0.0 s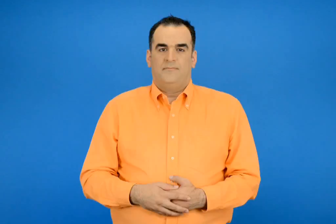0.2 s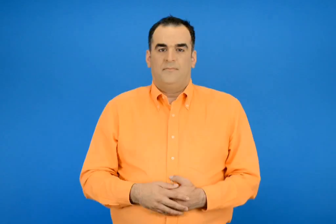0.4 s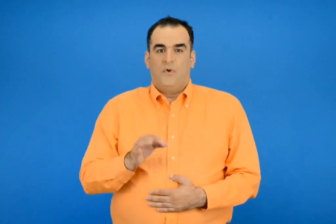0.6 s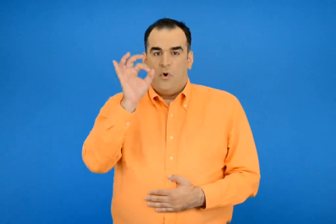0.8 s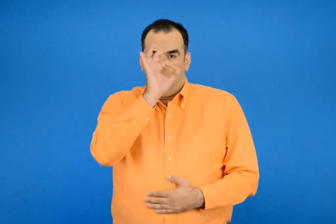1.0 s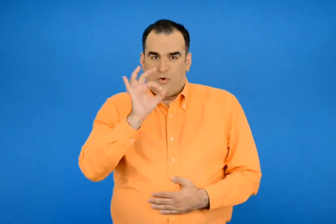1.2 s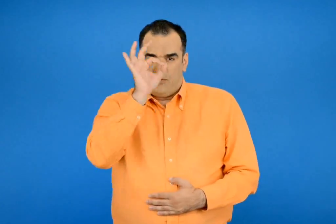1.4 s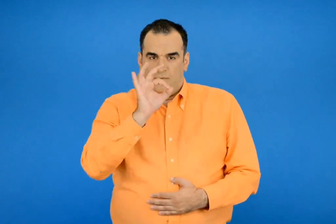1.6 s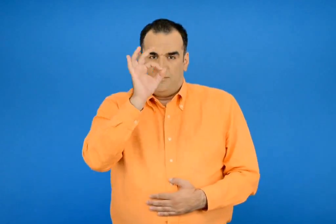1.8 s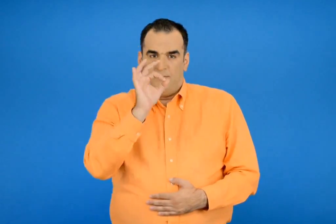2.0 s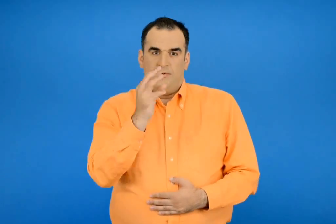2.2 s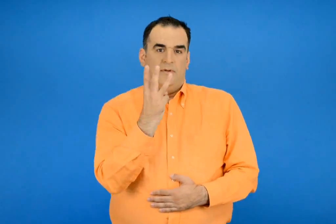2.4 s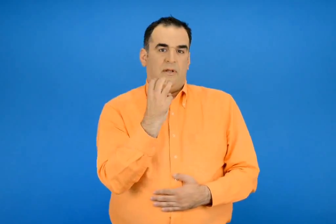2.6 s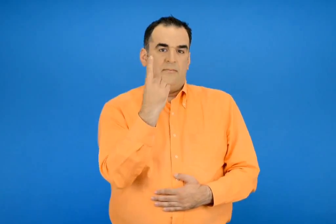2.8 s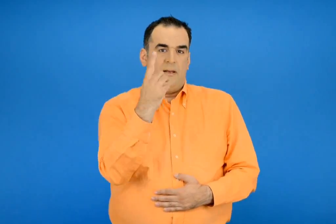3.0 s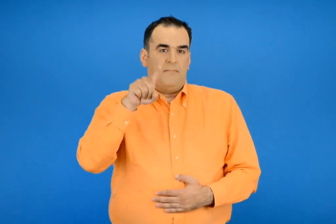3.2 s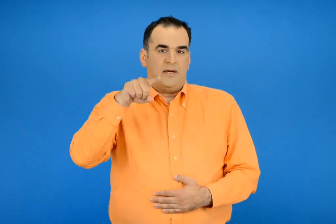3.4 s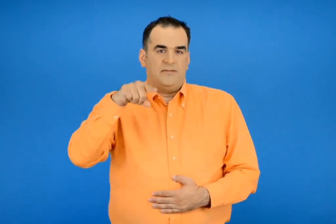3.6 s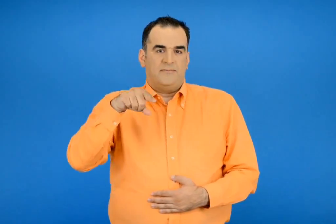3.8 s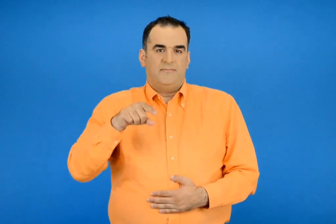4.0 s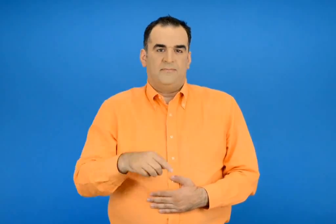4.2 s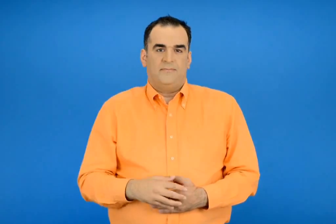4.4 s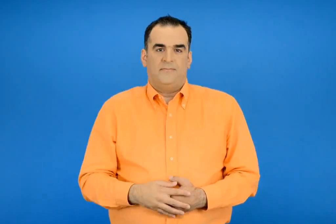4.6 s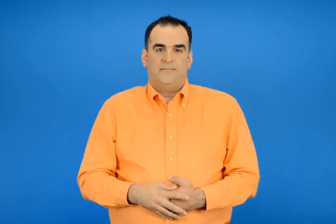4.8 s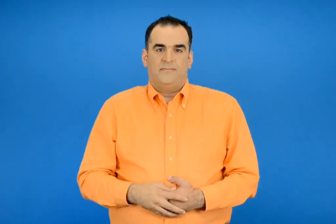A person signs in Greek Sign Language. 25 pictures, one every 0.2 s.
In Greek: οκτώβριος 31 ημέρες
